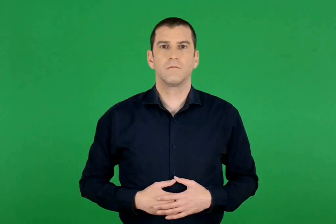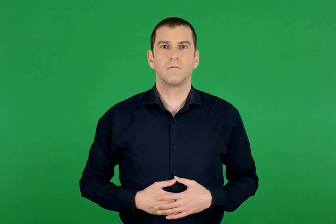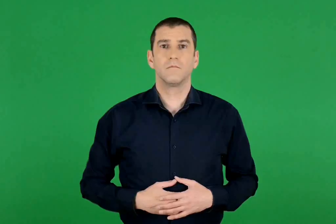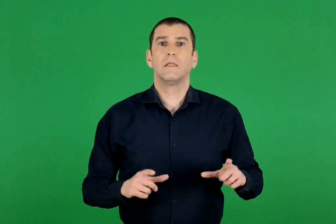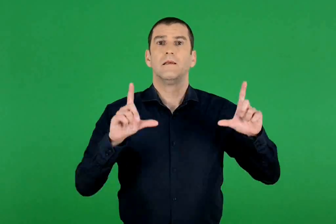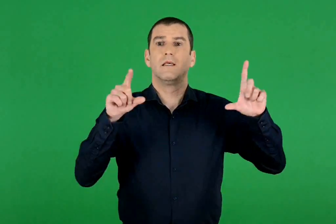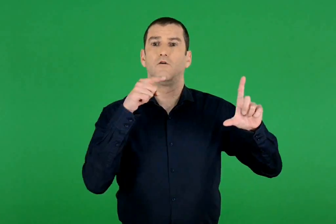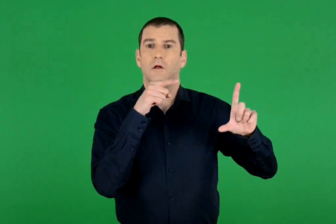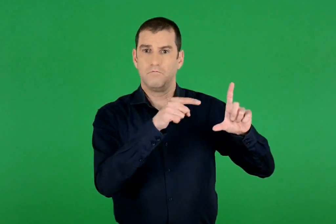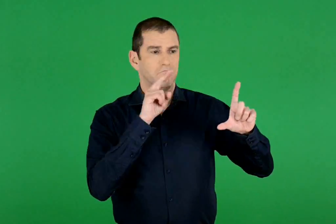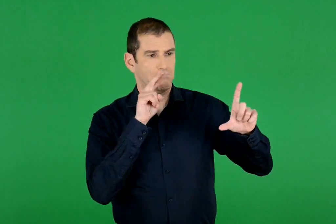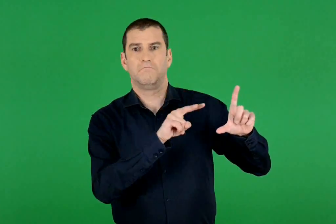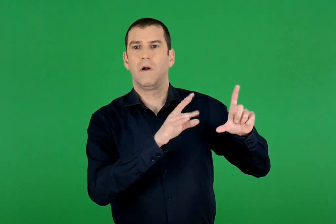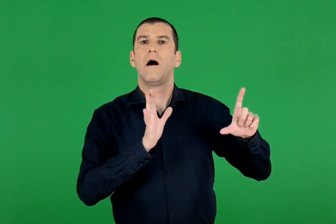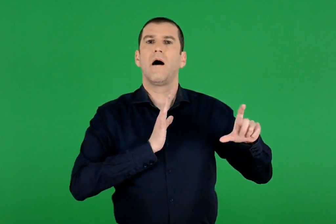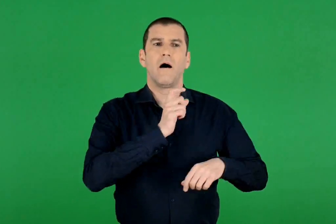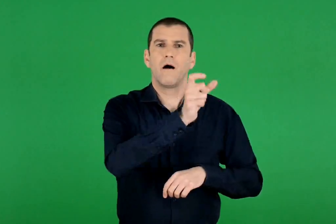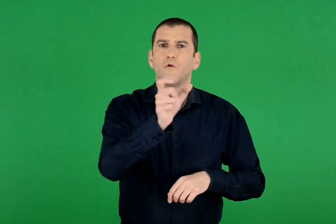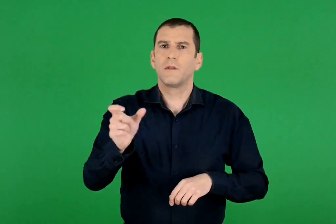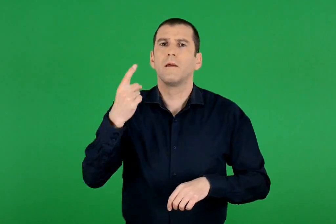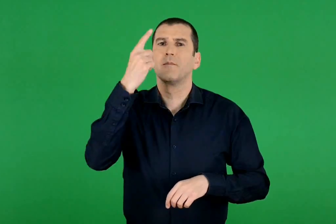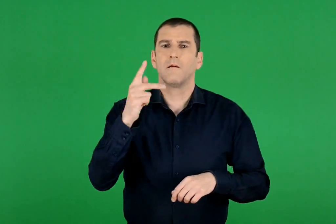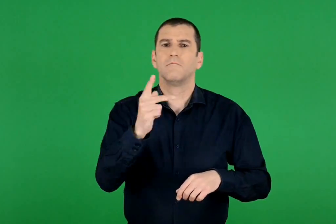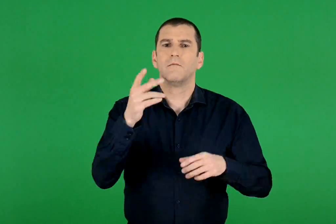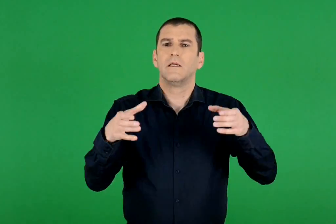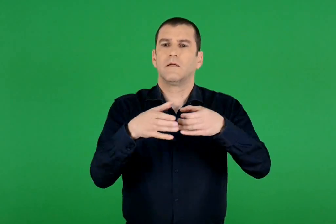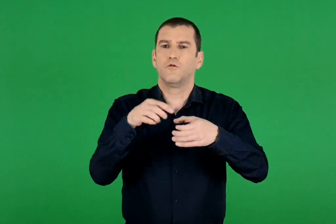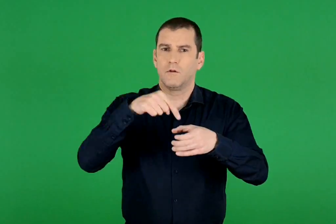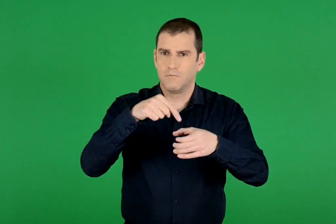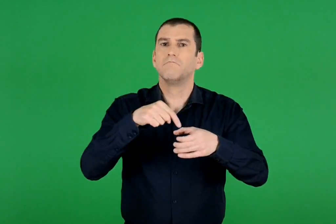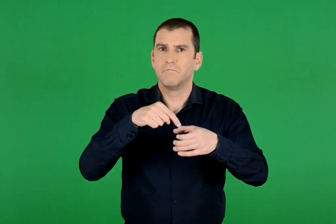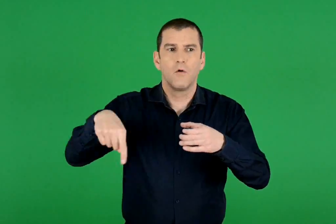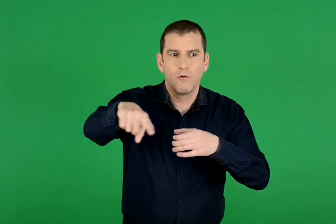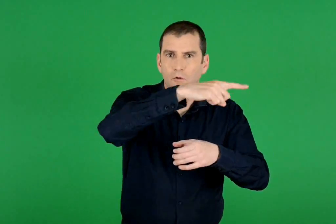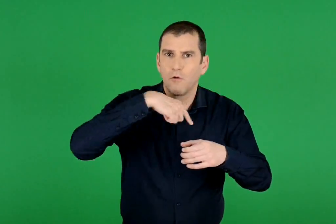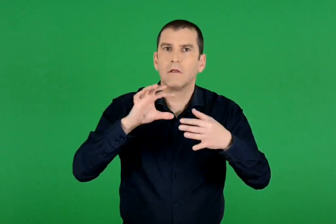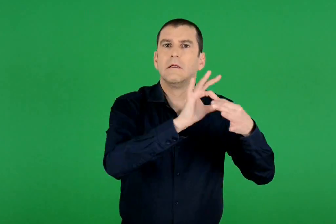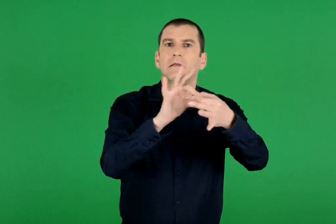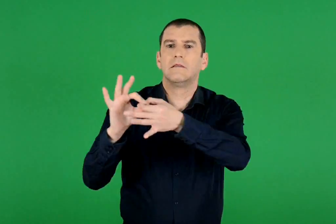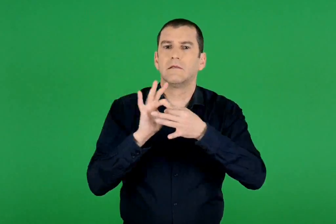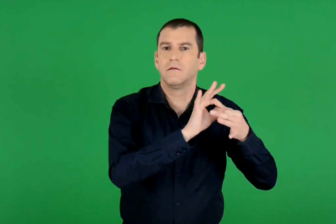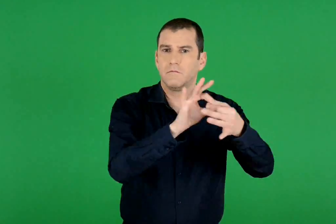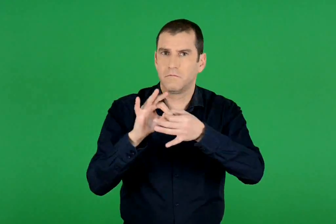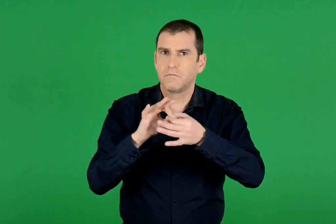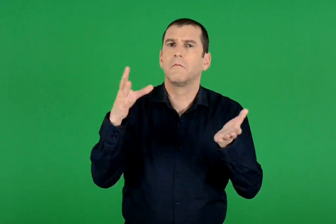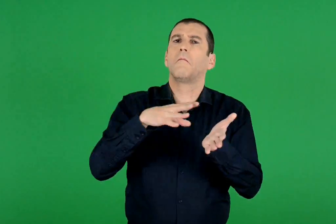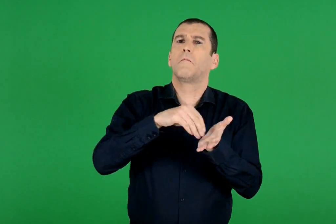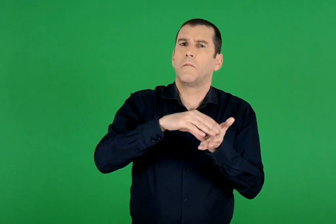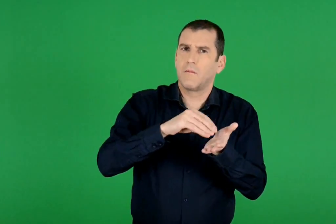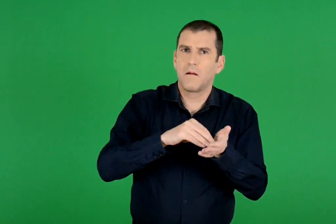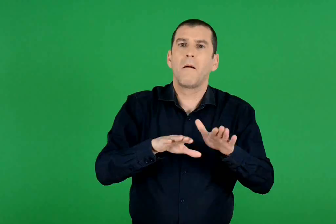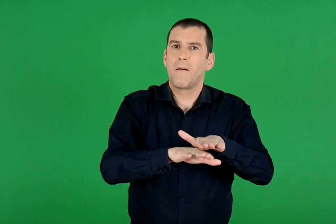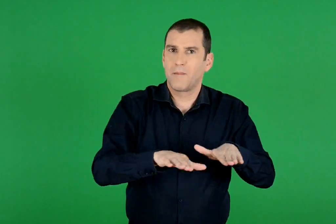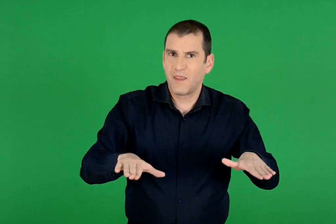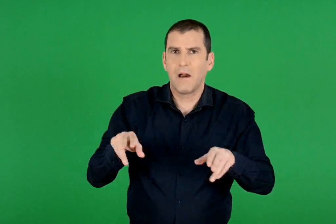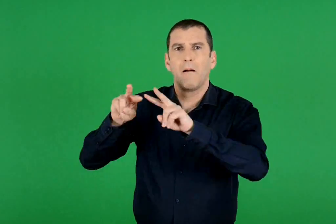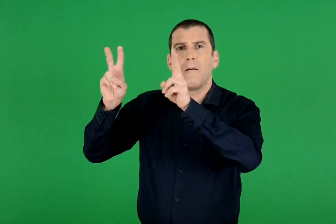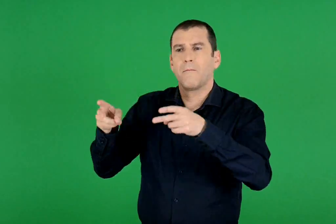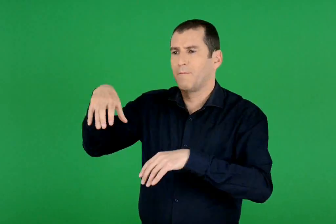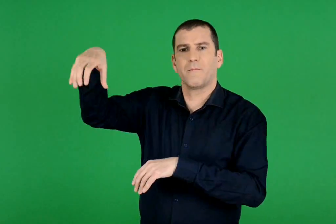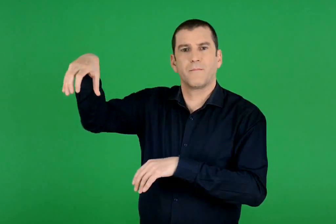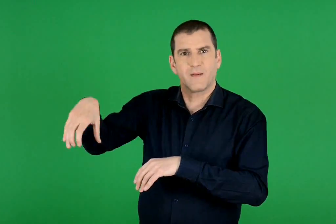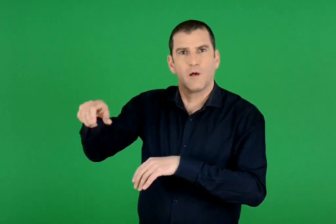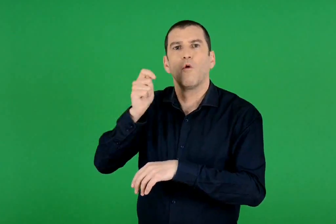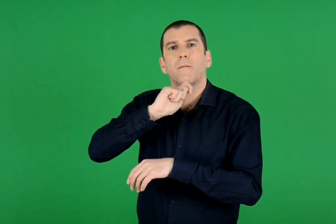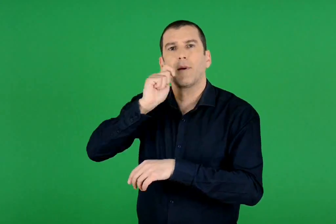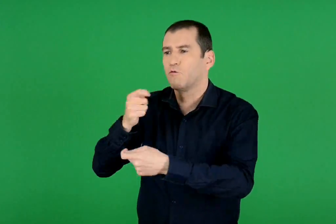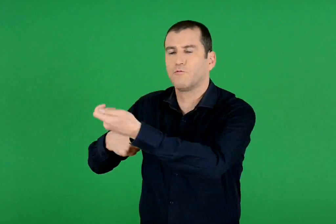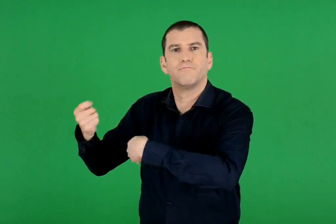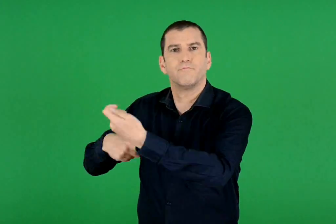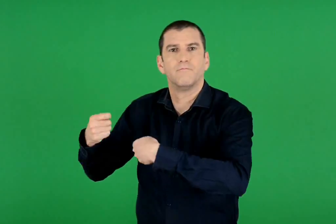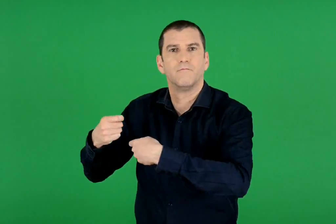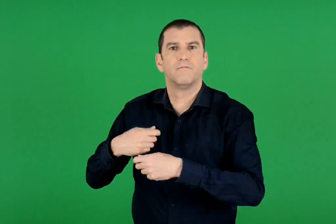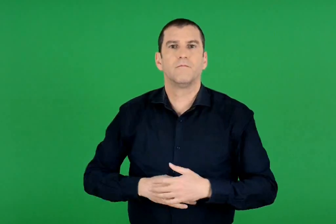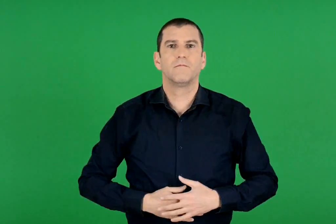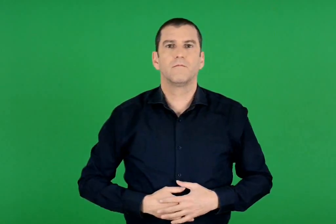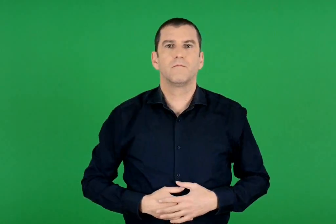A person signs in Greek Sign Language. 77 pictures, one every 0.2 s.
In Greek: στην εικόνα φαίνονται άνθρωποι μιας κοινότητας που έχουν σχέσεις μεταξύ τους. για παράδειγμα , τα παιδιά αγοράζουν παγωτά από το περίπτερο
